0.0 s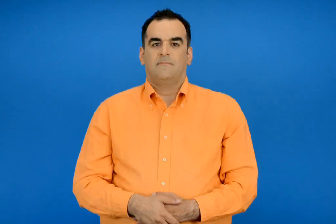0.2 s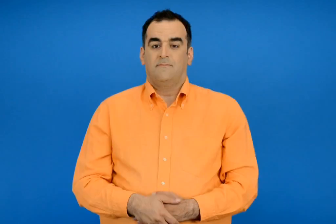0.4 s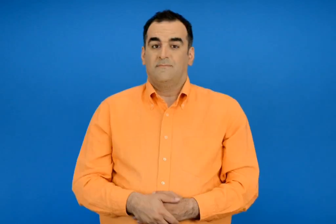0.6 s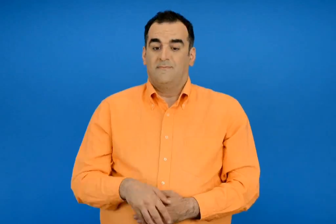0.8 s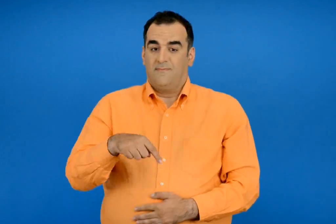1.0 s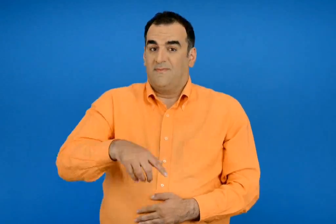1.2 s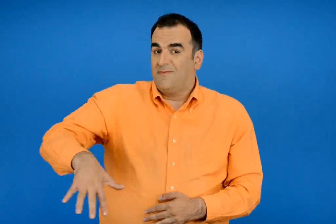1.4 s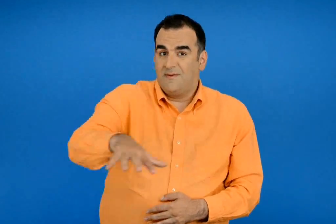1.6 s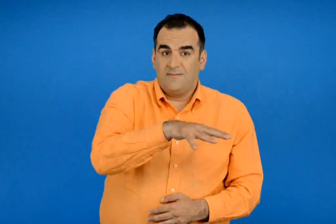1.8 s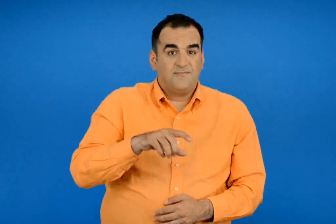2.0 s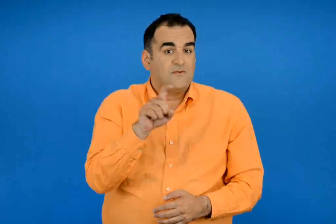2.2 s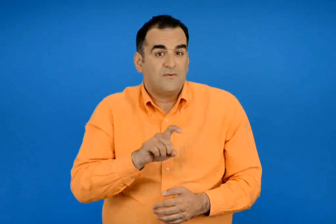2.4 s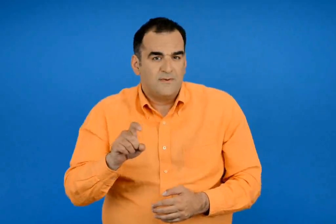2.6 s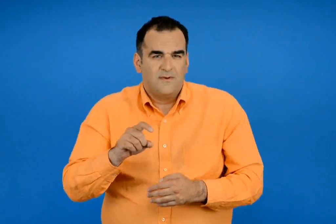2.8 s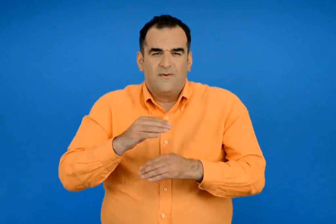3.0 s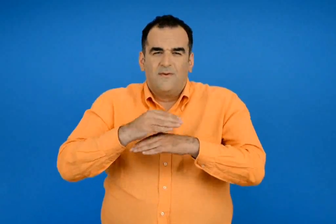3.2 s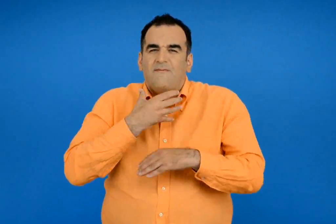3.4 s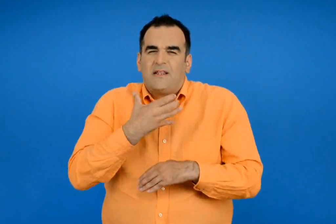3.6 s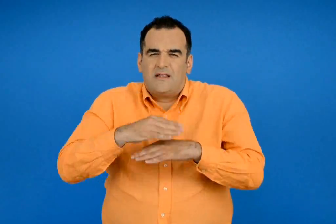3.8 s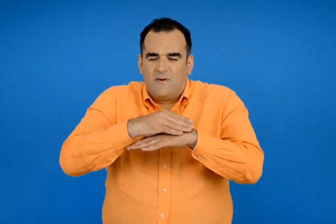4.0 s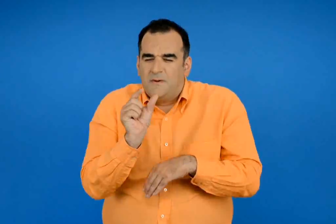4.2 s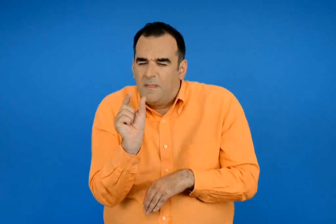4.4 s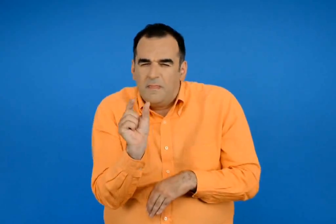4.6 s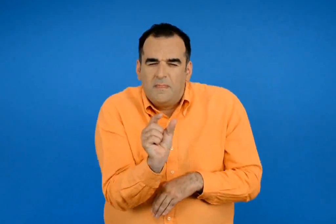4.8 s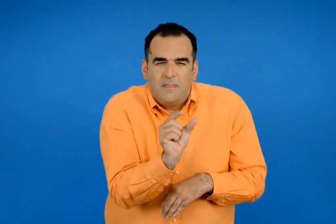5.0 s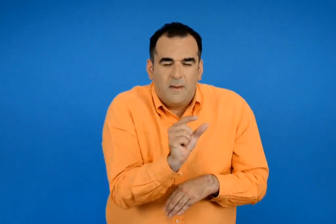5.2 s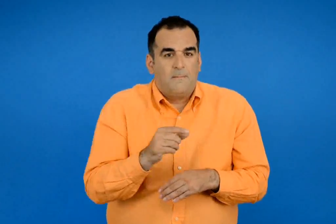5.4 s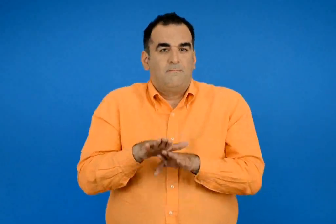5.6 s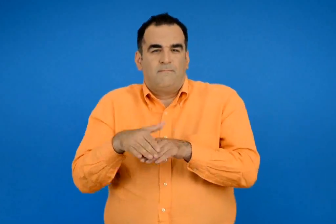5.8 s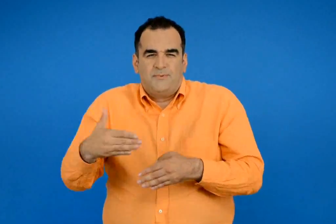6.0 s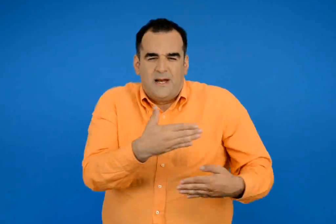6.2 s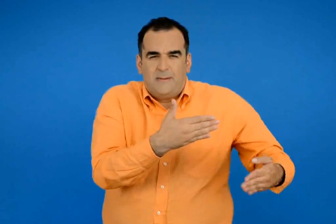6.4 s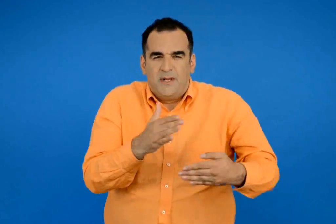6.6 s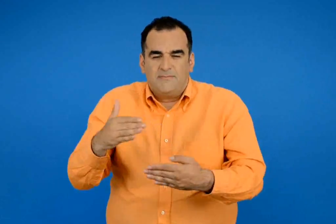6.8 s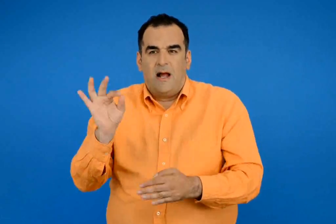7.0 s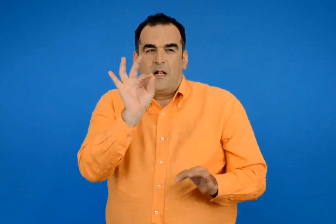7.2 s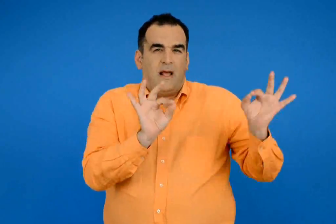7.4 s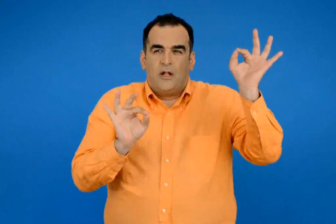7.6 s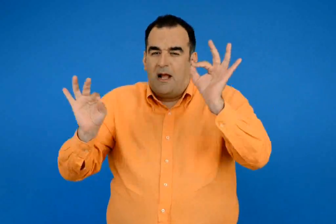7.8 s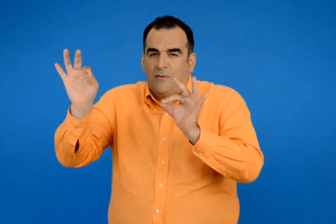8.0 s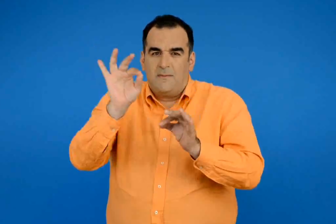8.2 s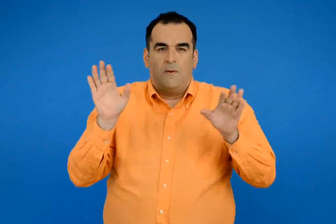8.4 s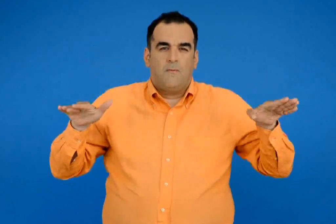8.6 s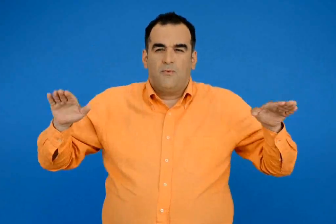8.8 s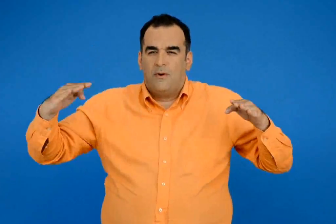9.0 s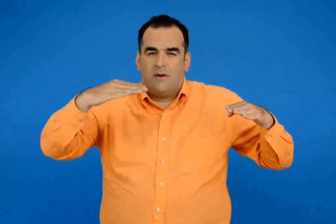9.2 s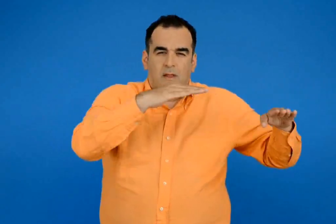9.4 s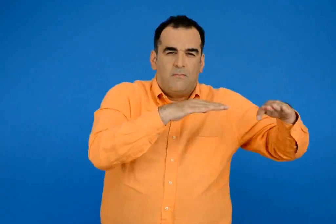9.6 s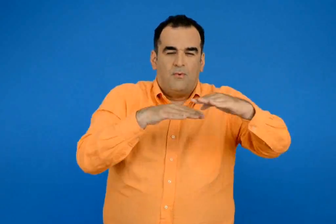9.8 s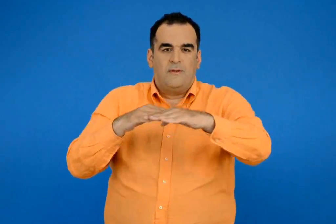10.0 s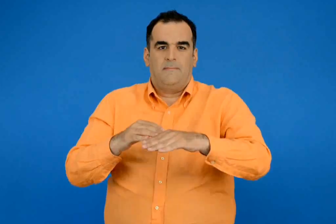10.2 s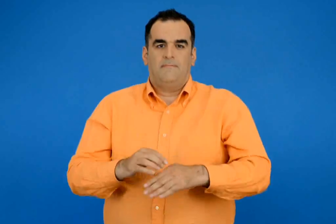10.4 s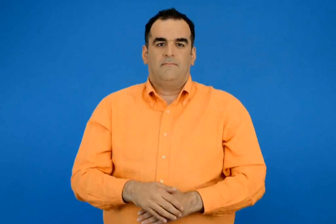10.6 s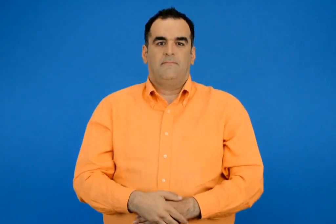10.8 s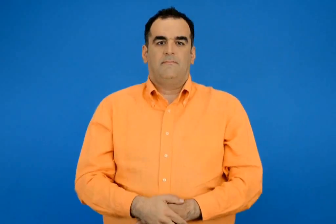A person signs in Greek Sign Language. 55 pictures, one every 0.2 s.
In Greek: εδώ ζούνε βατραχάκια ψαριά έντομα πουλιά
